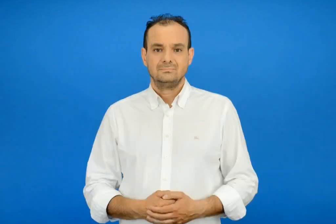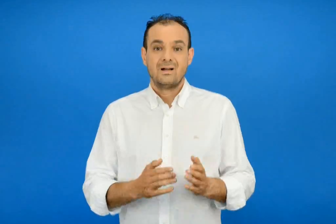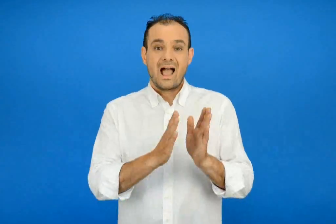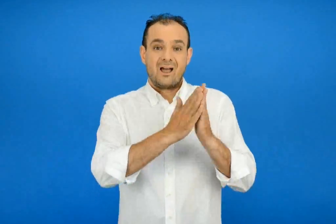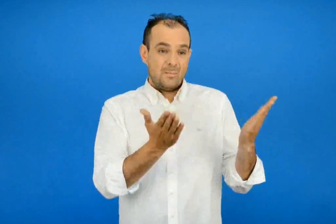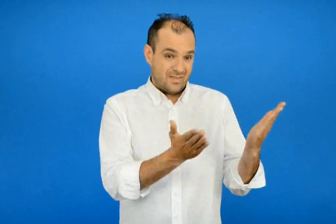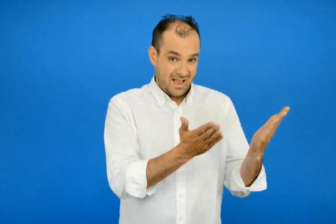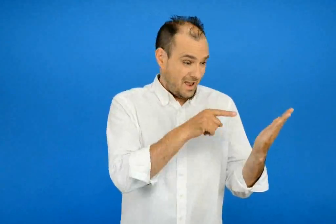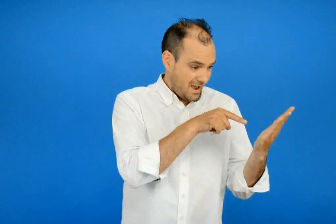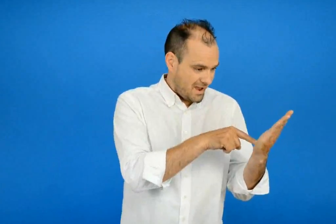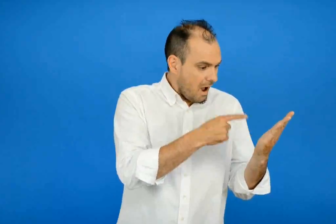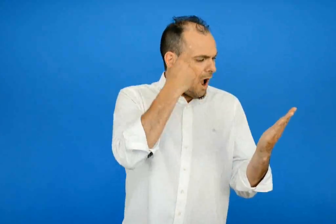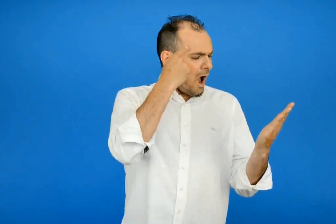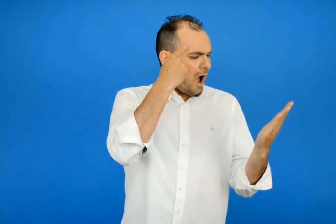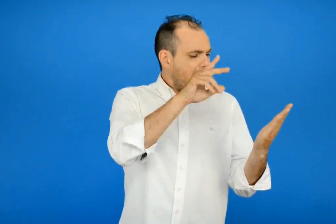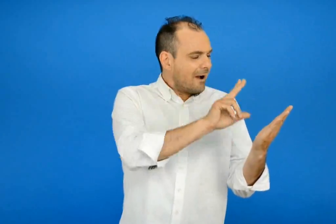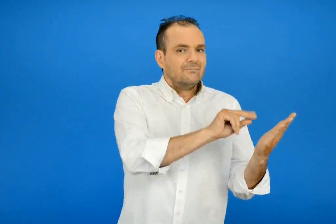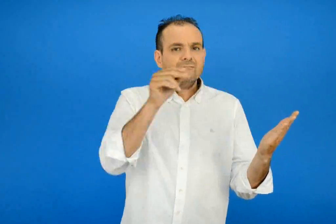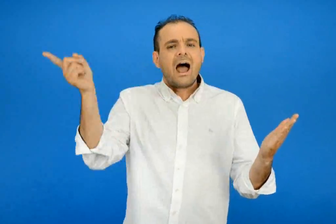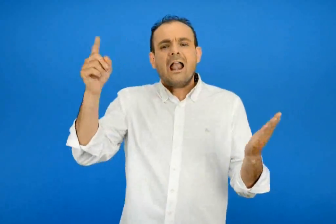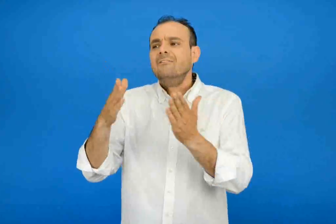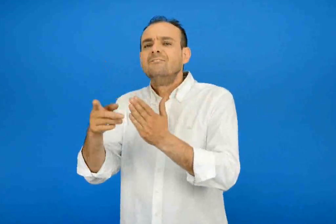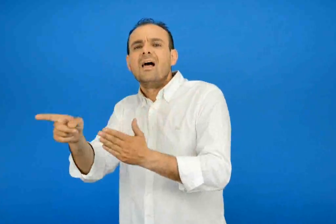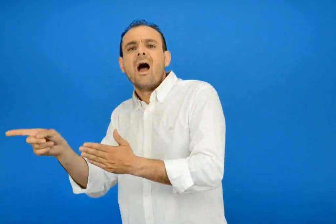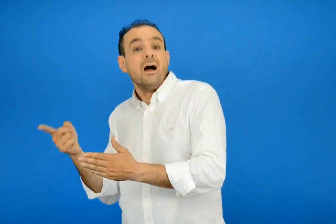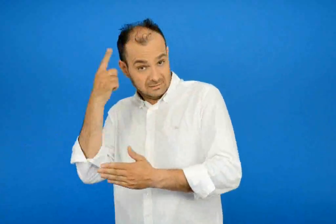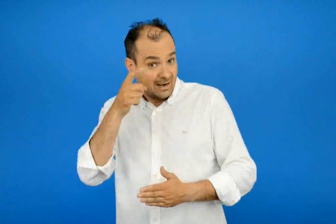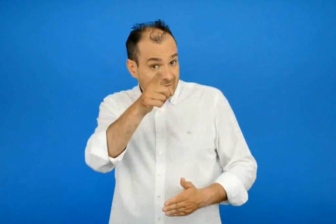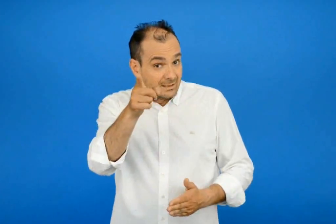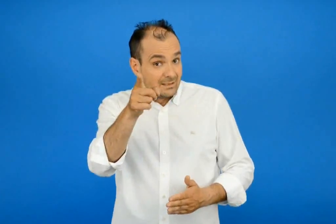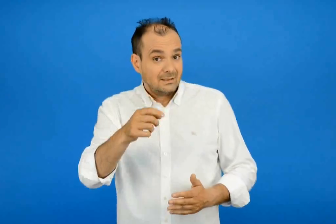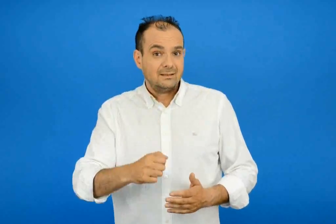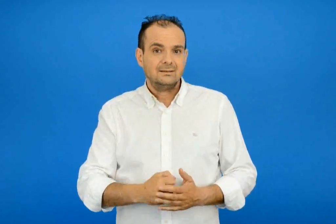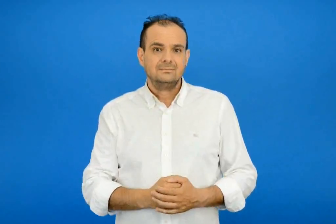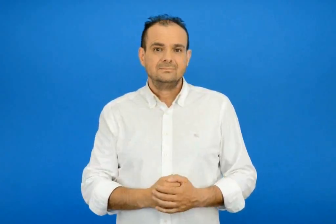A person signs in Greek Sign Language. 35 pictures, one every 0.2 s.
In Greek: σας θυμίζει κάποιό από τα βιβλία που ήδη ξέρετε ;
